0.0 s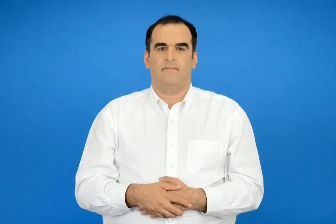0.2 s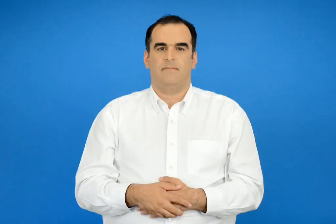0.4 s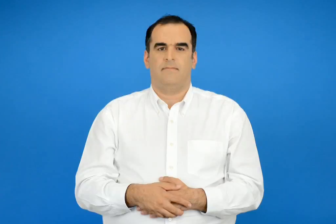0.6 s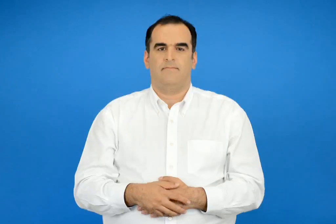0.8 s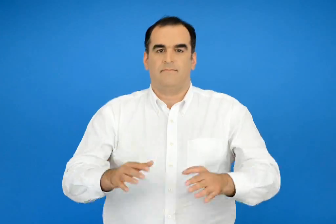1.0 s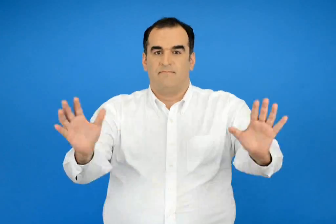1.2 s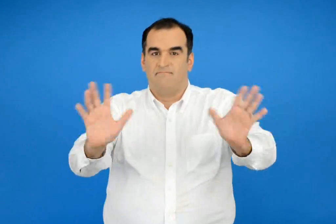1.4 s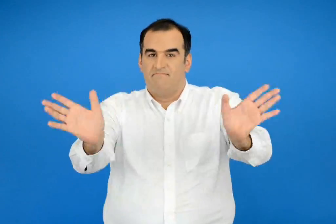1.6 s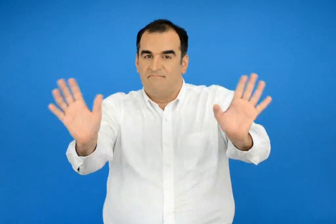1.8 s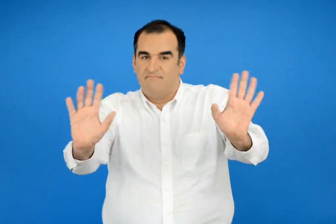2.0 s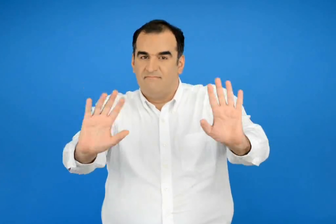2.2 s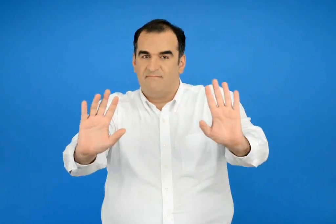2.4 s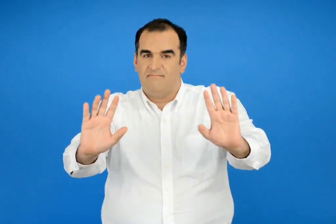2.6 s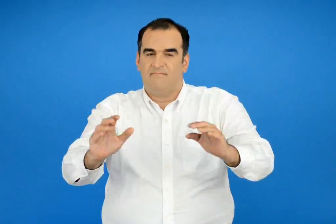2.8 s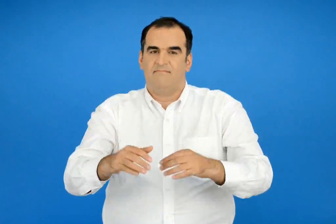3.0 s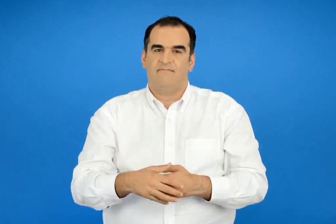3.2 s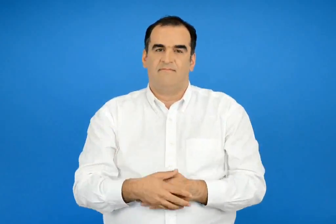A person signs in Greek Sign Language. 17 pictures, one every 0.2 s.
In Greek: κουνώντας
